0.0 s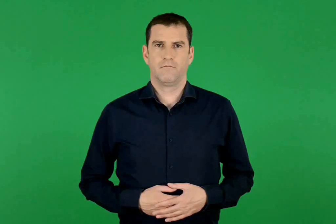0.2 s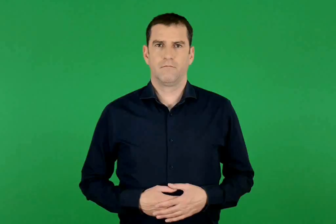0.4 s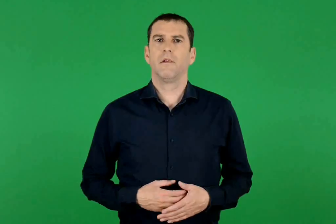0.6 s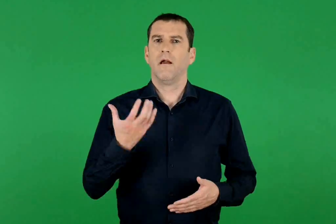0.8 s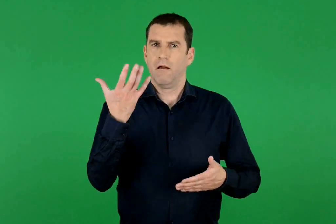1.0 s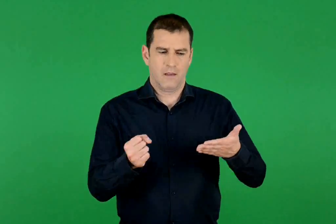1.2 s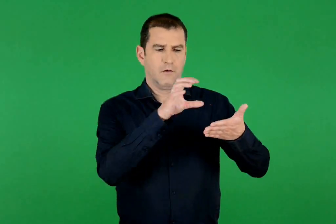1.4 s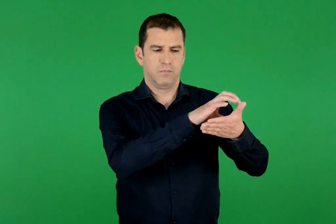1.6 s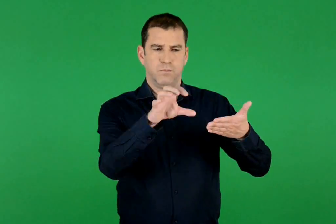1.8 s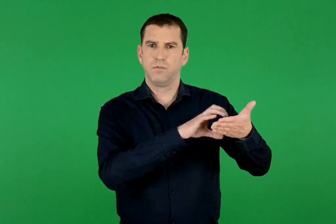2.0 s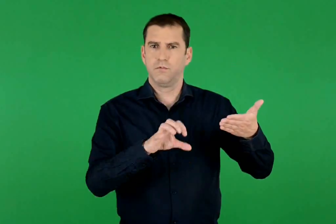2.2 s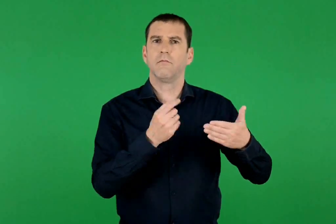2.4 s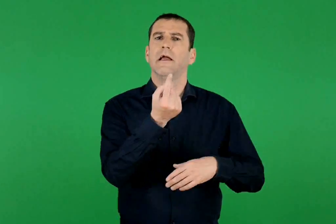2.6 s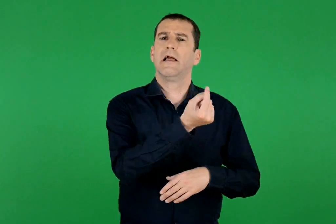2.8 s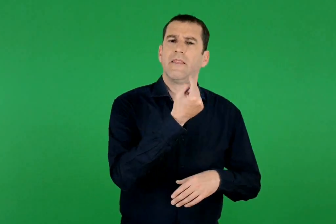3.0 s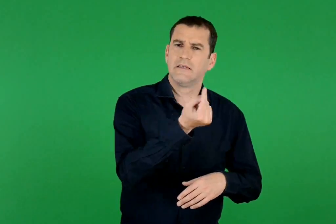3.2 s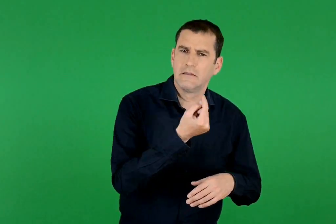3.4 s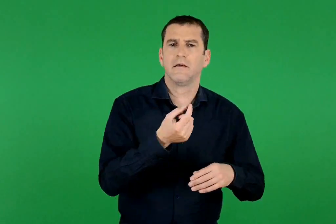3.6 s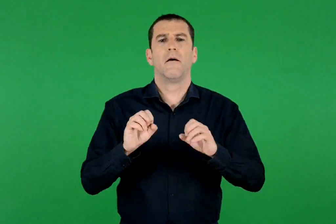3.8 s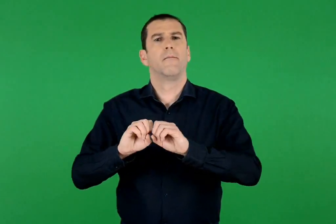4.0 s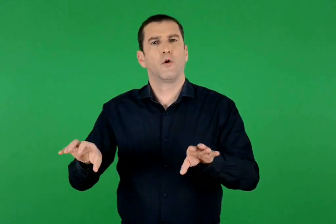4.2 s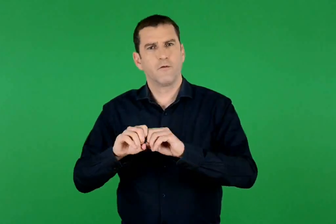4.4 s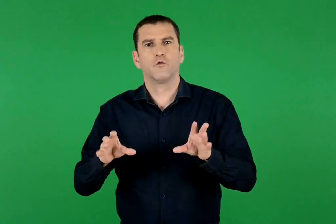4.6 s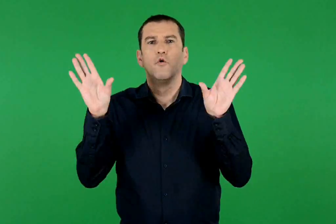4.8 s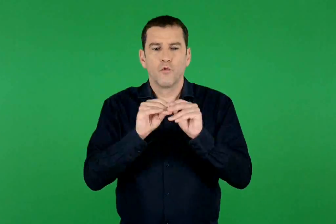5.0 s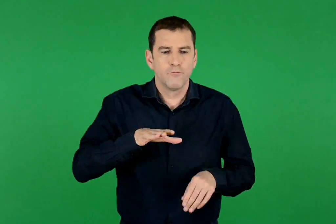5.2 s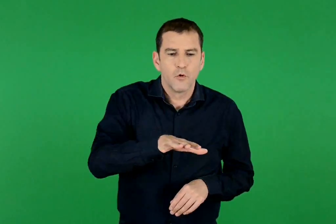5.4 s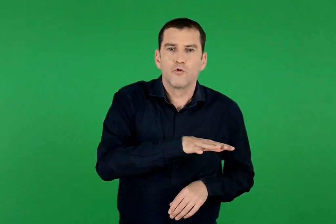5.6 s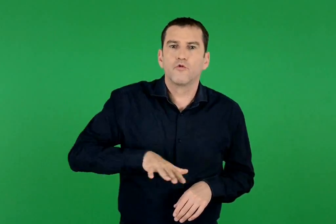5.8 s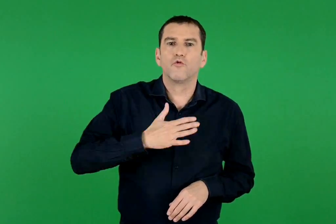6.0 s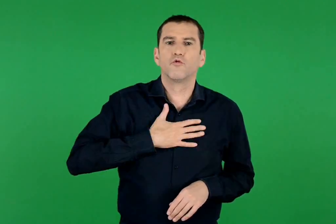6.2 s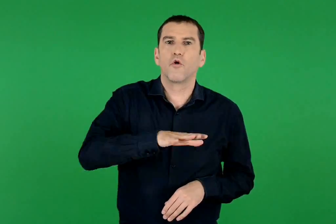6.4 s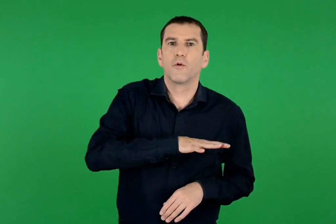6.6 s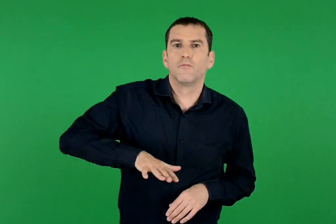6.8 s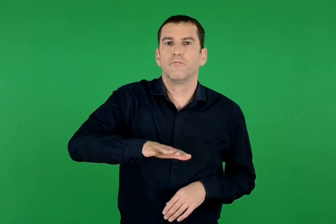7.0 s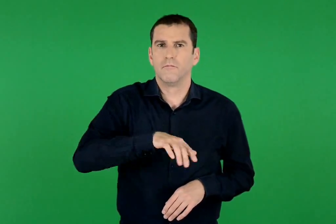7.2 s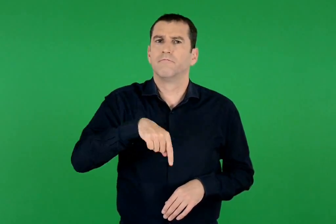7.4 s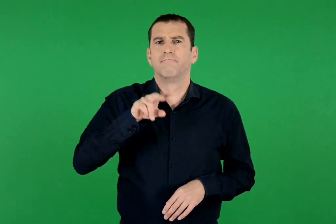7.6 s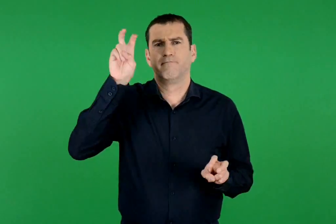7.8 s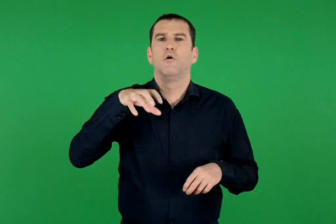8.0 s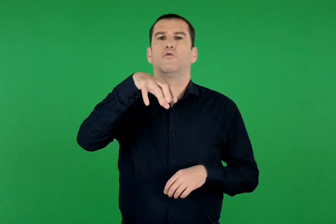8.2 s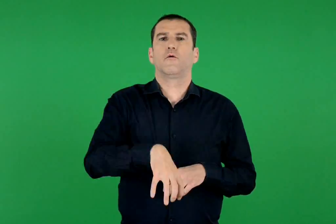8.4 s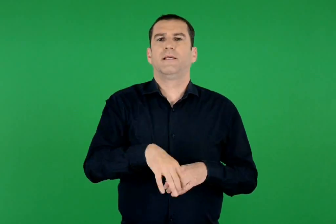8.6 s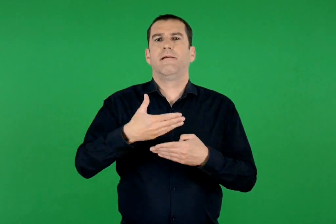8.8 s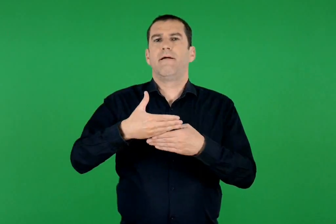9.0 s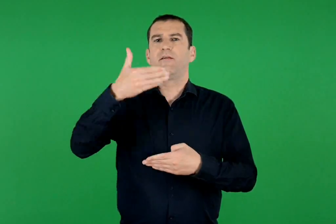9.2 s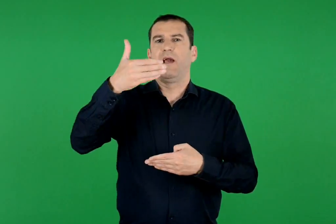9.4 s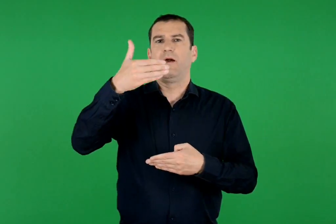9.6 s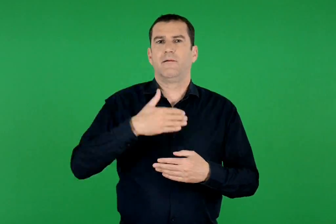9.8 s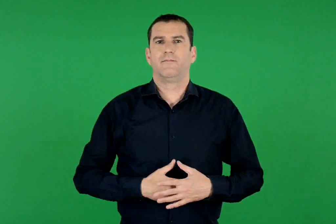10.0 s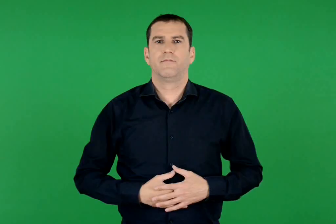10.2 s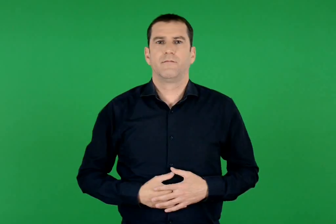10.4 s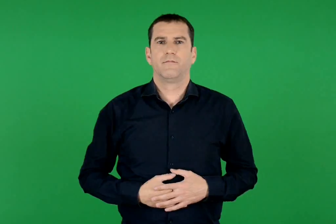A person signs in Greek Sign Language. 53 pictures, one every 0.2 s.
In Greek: που περιέχει ειδήσεις και πληροφορίες αποκλειστικά από τον τόπο μας τοπική εφημερίδα
